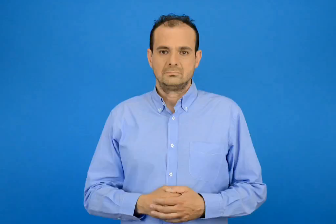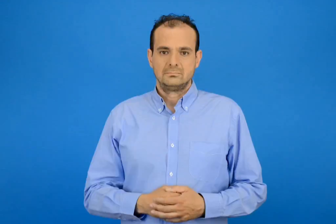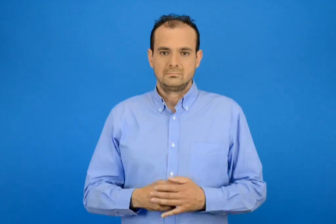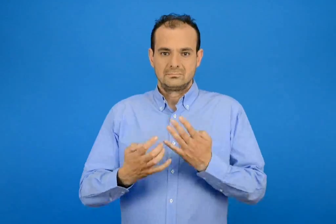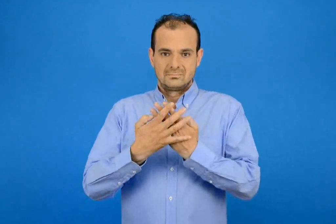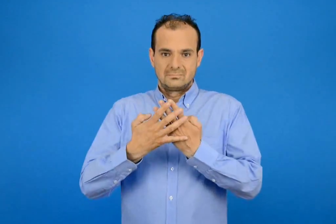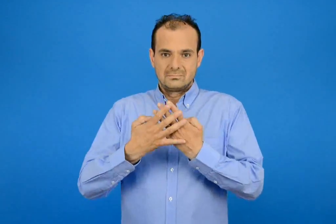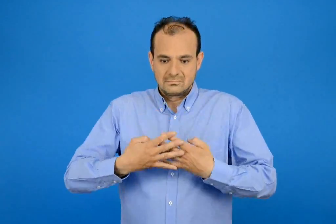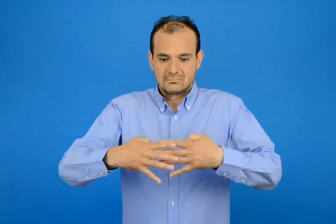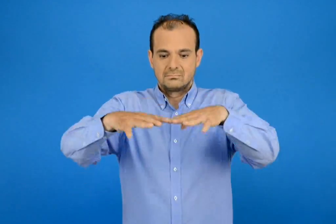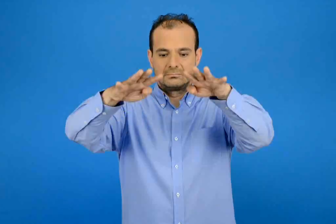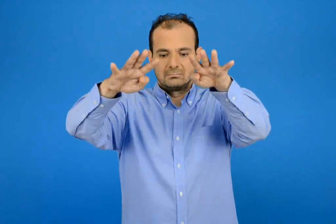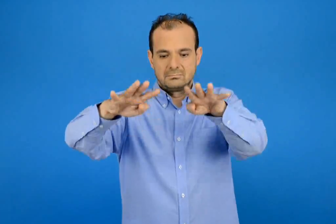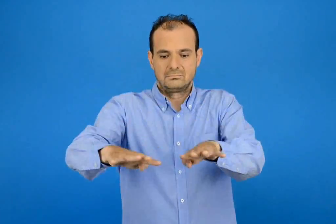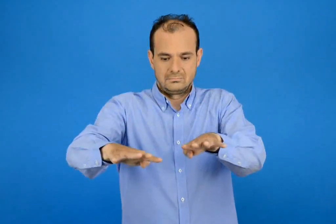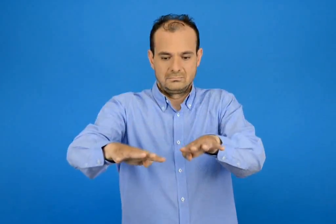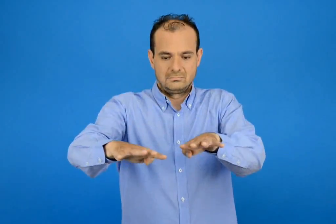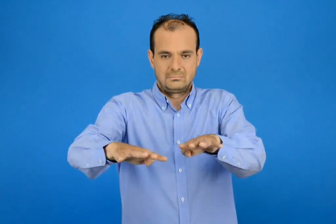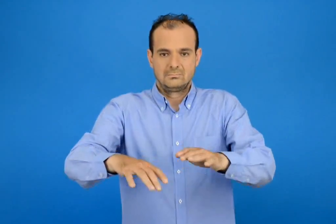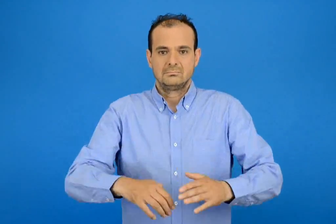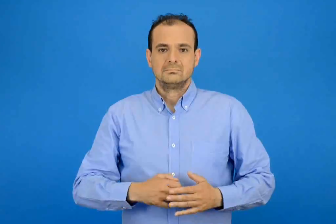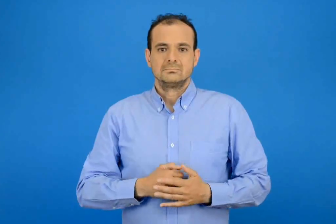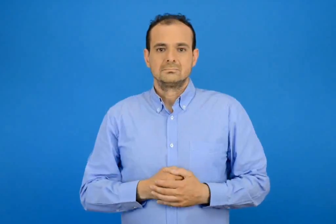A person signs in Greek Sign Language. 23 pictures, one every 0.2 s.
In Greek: απλώνω
